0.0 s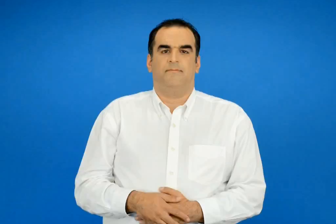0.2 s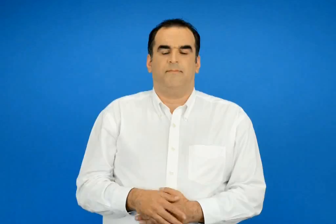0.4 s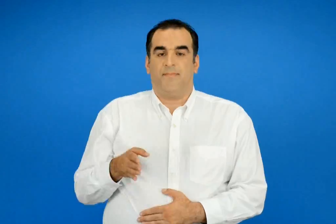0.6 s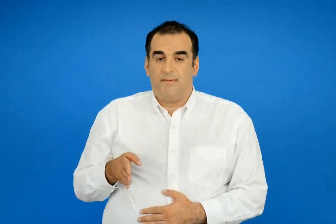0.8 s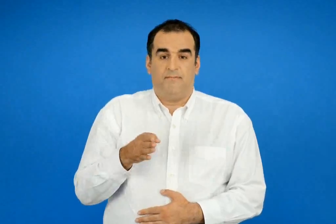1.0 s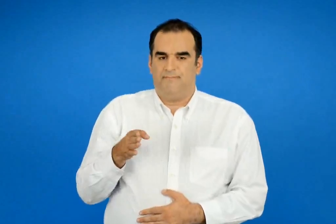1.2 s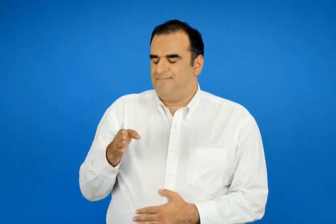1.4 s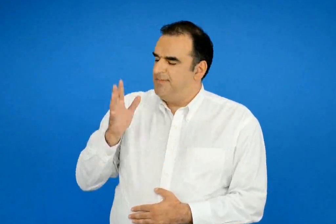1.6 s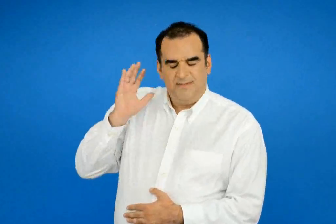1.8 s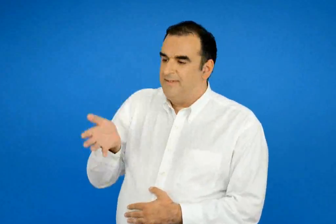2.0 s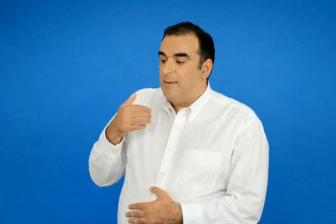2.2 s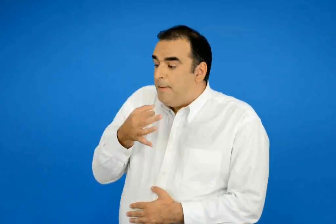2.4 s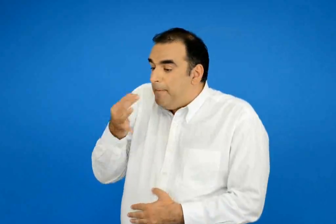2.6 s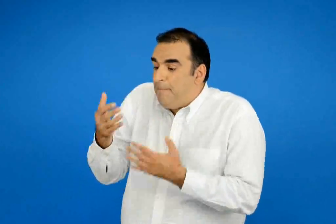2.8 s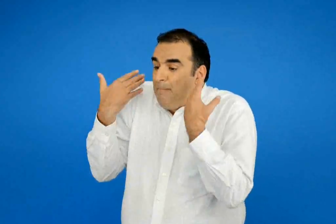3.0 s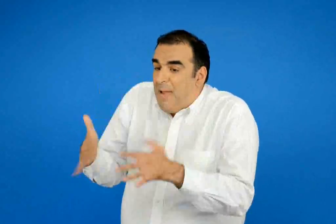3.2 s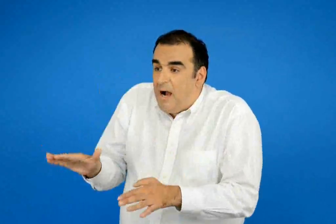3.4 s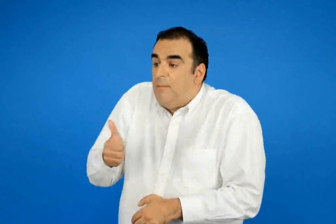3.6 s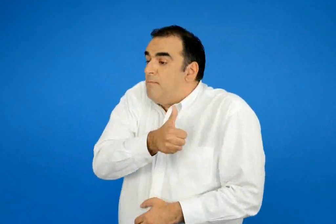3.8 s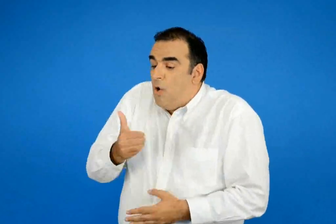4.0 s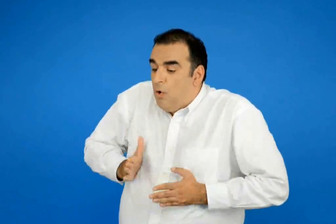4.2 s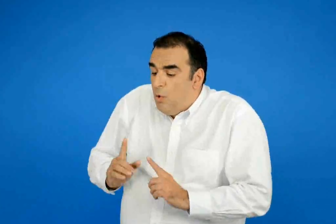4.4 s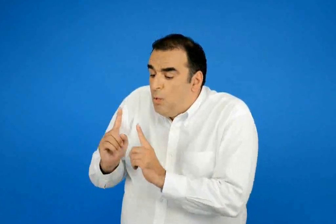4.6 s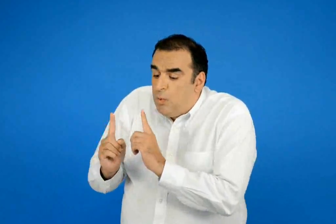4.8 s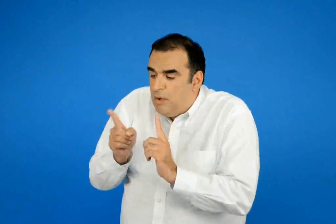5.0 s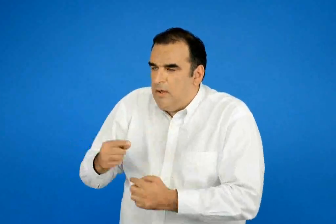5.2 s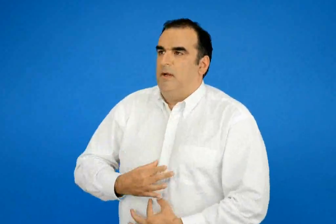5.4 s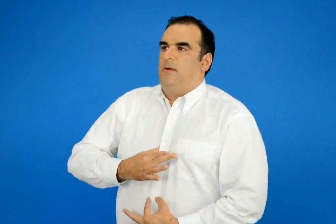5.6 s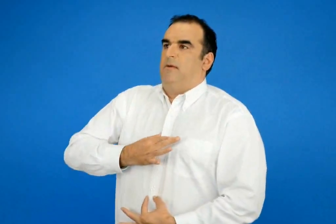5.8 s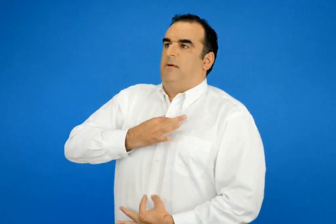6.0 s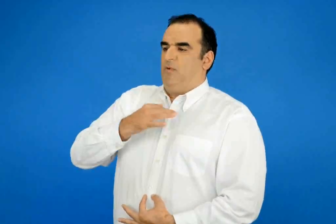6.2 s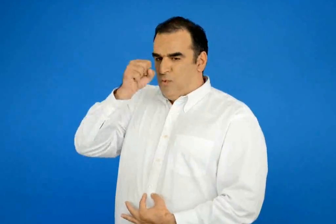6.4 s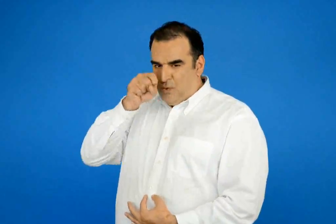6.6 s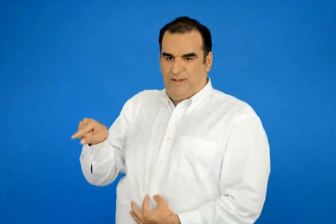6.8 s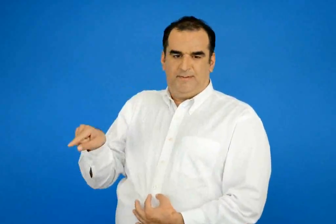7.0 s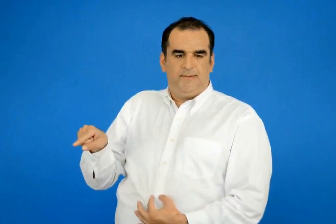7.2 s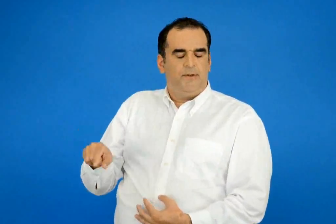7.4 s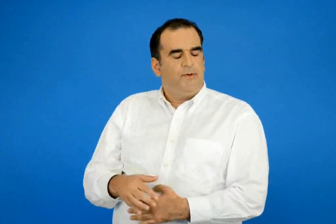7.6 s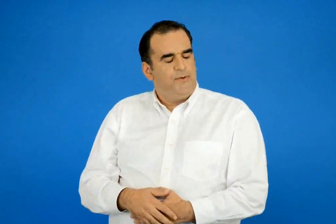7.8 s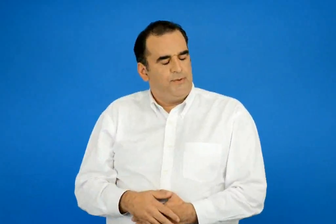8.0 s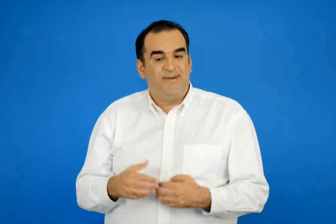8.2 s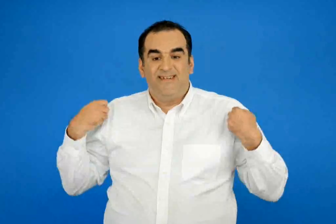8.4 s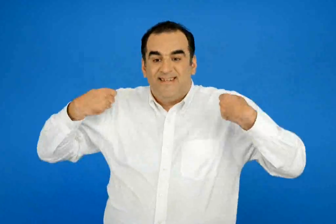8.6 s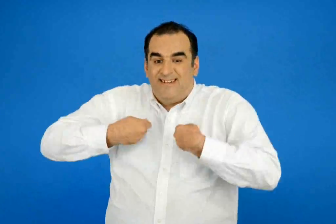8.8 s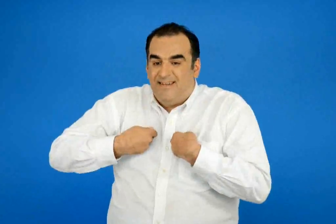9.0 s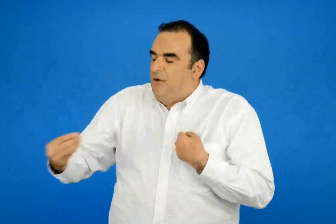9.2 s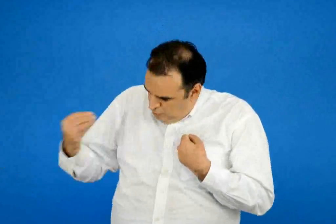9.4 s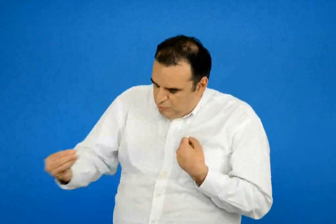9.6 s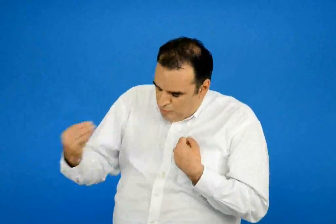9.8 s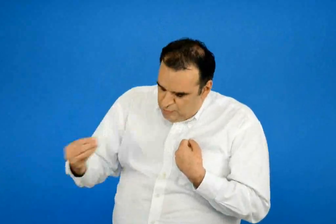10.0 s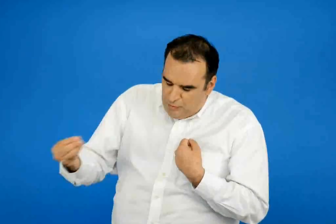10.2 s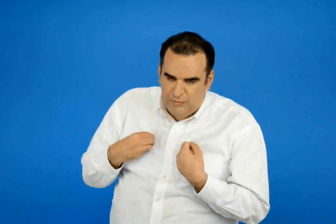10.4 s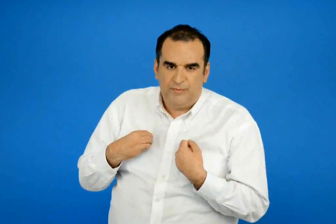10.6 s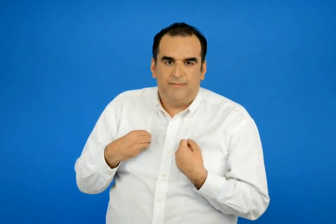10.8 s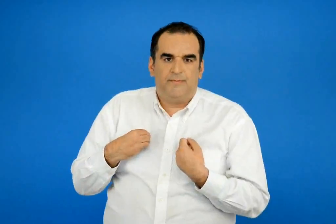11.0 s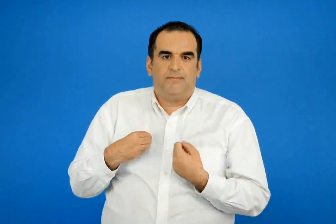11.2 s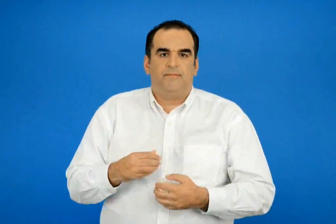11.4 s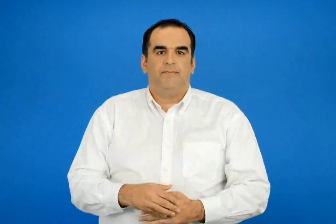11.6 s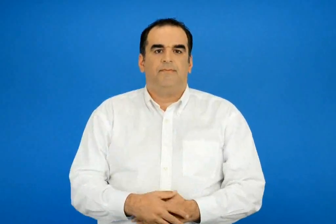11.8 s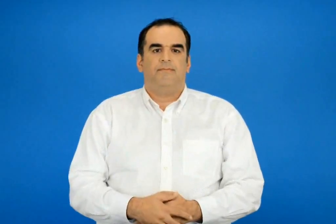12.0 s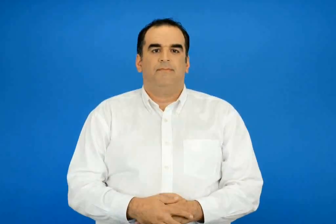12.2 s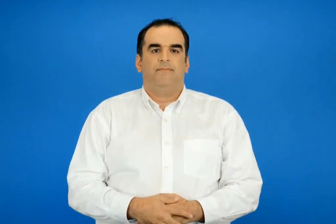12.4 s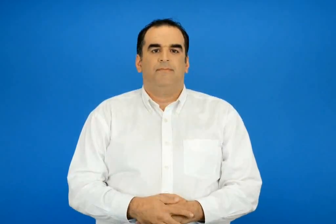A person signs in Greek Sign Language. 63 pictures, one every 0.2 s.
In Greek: καραγκιόζης βρε εγώ δεν έχω πει πως μόνο στα γενέθλια της να φορά τη γραβάτα η γουρούνα ; φέρε μου τότε το σακάκι μου
